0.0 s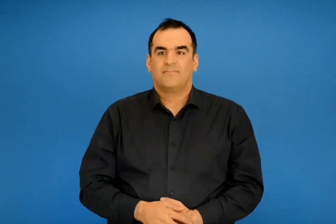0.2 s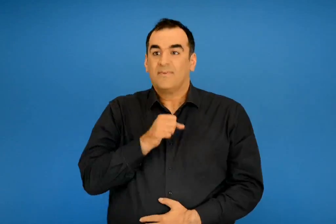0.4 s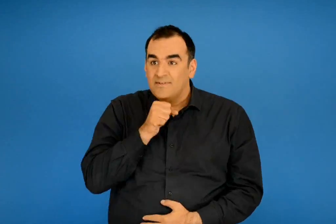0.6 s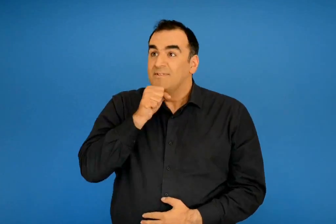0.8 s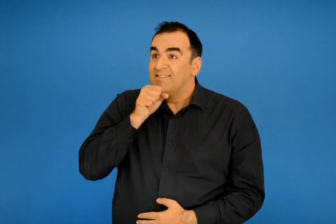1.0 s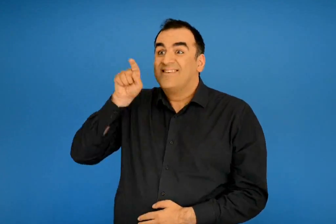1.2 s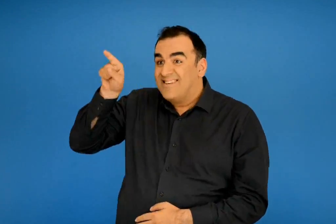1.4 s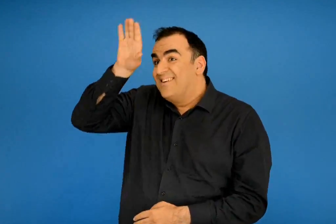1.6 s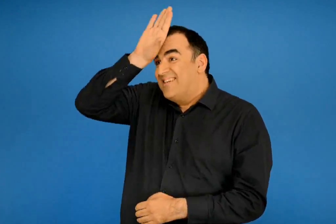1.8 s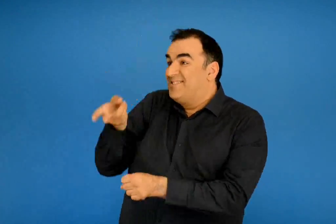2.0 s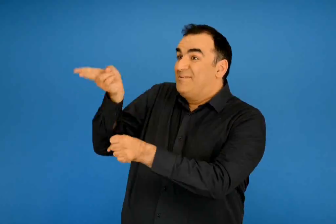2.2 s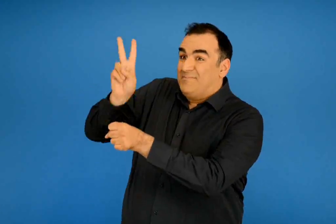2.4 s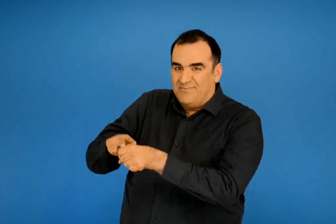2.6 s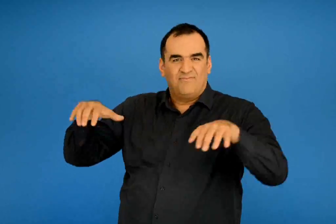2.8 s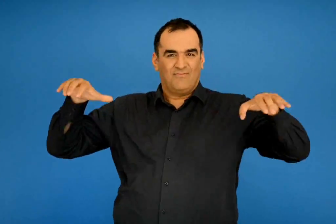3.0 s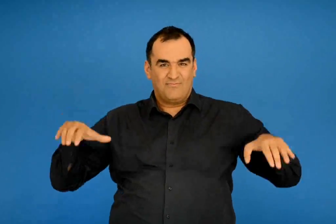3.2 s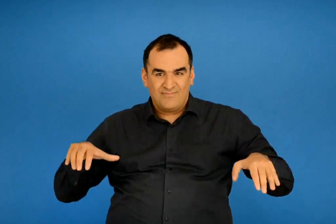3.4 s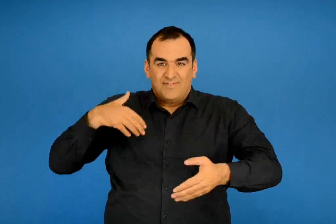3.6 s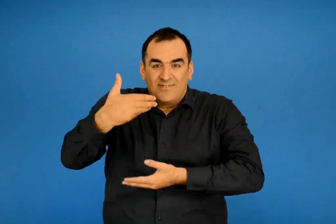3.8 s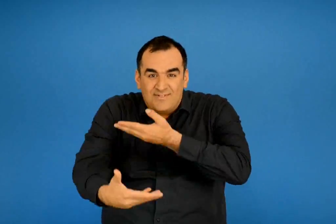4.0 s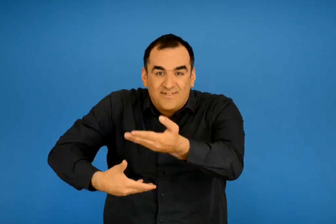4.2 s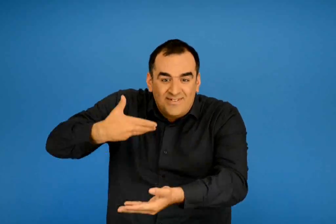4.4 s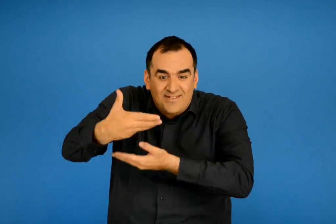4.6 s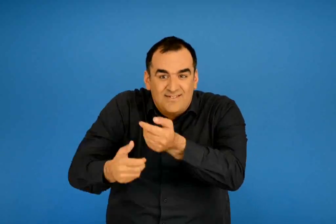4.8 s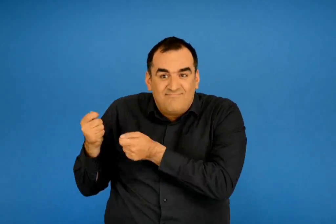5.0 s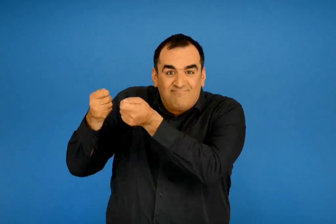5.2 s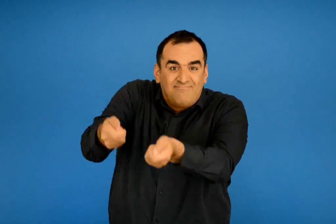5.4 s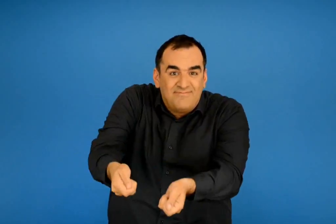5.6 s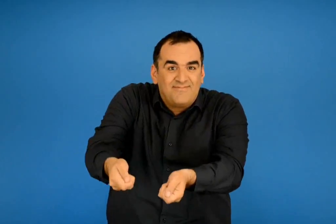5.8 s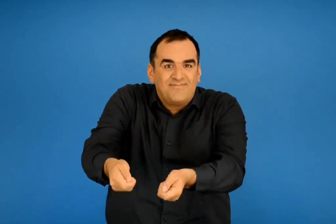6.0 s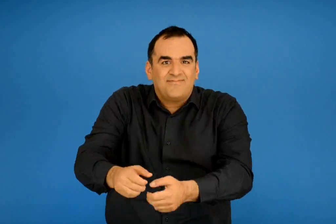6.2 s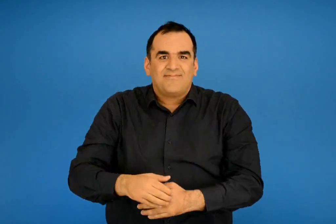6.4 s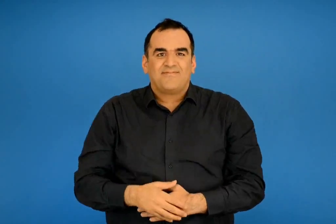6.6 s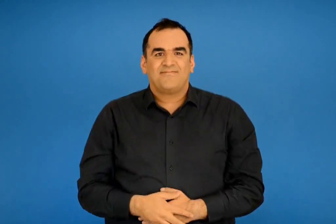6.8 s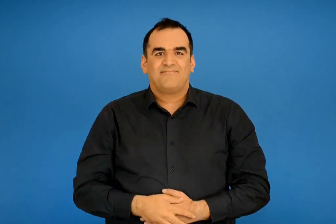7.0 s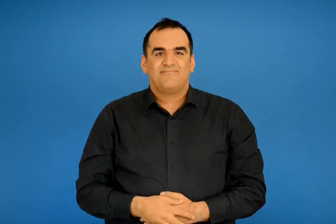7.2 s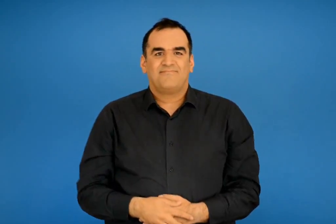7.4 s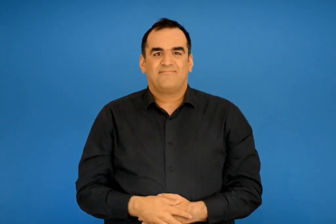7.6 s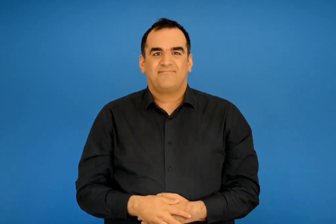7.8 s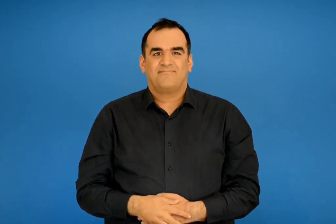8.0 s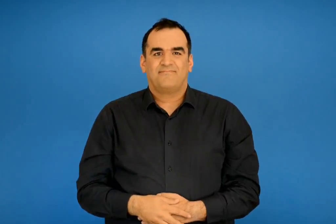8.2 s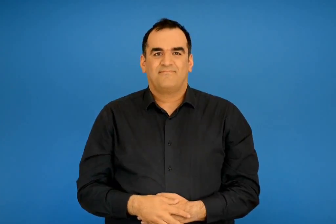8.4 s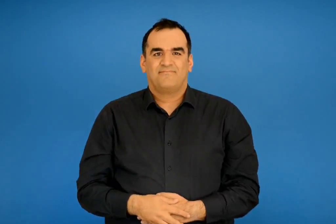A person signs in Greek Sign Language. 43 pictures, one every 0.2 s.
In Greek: χατζηαβατης και μετα το θάνατο του πασά θα λαμβάνει και τον θρόνο
